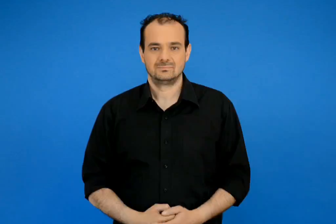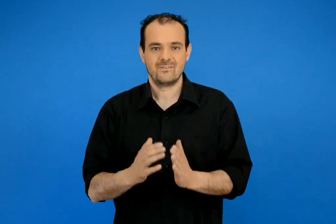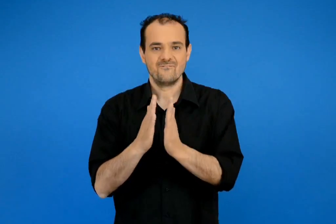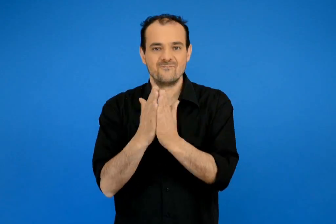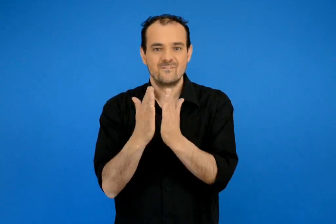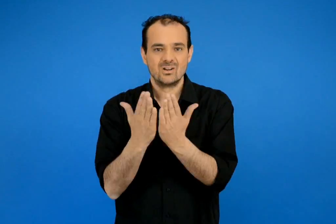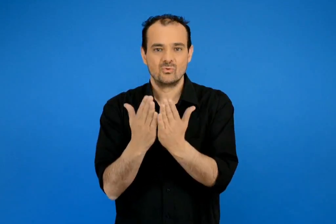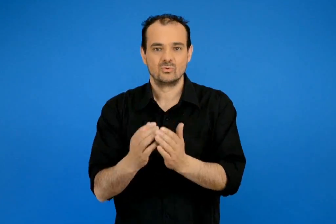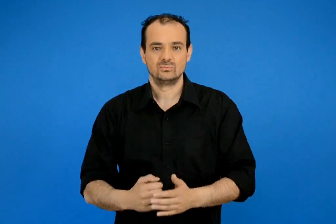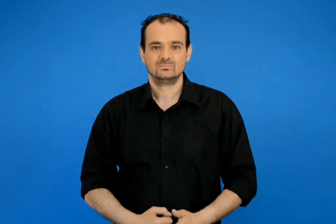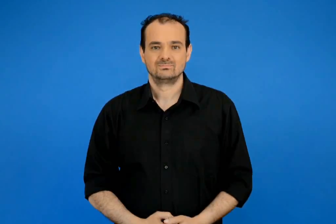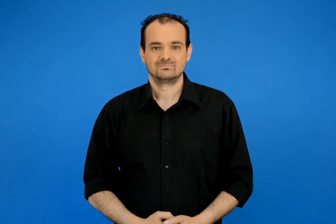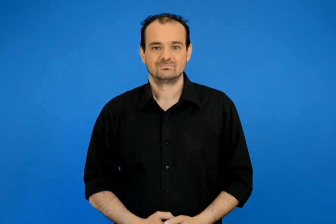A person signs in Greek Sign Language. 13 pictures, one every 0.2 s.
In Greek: το βιβλίο
